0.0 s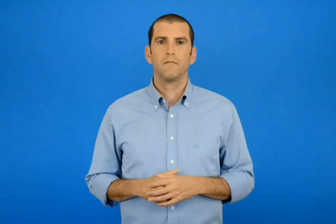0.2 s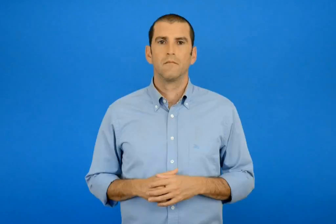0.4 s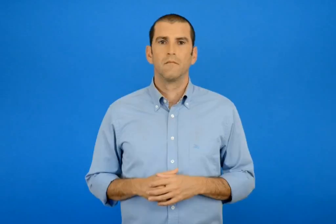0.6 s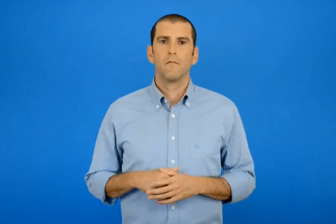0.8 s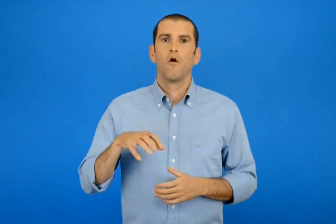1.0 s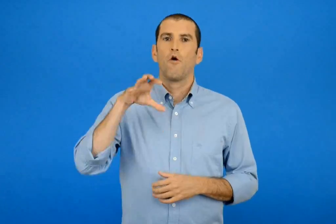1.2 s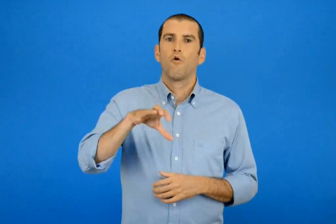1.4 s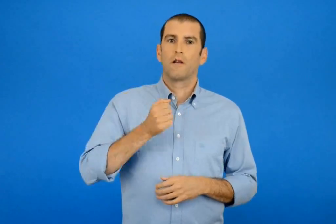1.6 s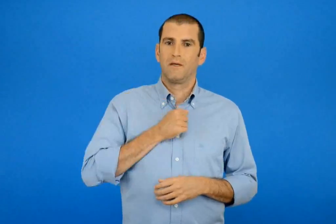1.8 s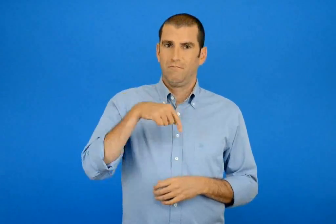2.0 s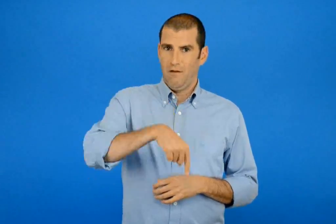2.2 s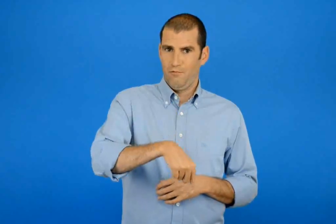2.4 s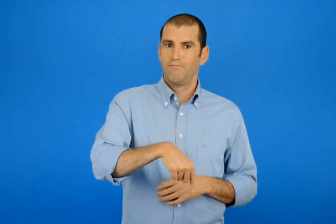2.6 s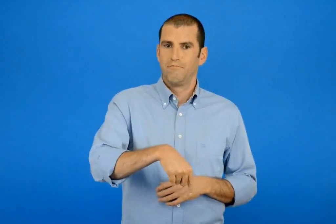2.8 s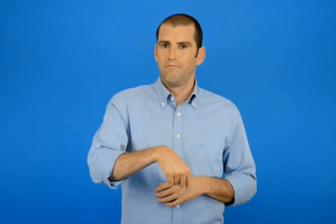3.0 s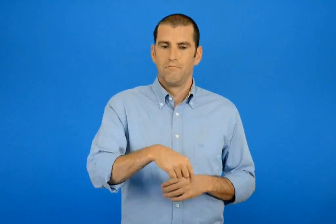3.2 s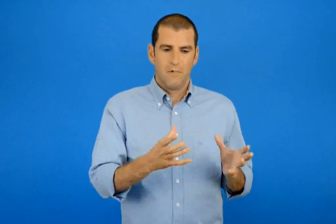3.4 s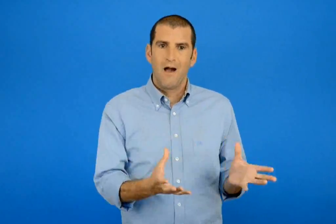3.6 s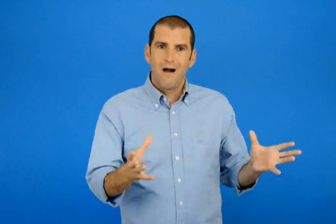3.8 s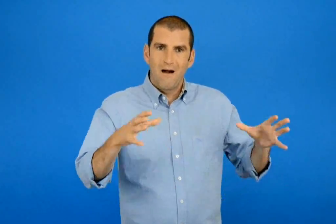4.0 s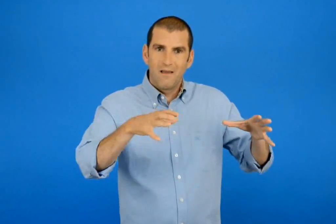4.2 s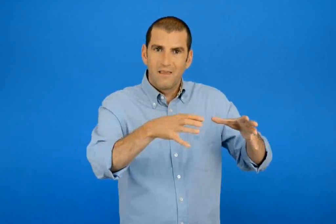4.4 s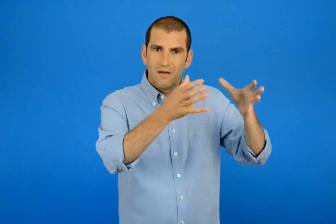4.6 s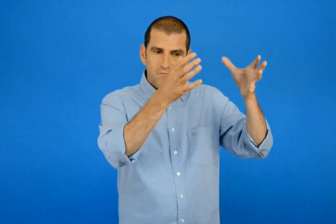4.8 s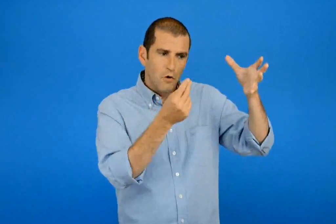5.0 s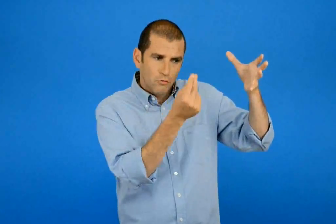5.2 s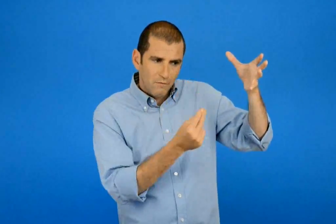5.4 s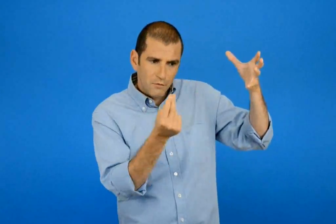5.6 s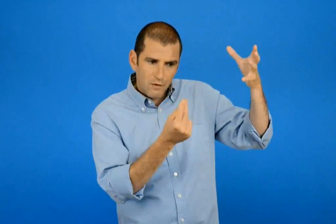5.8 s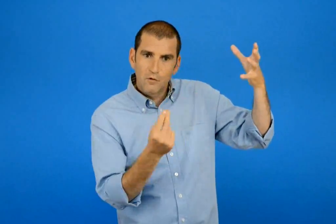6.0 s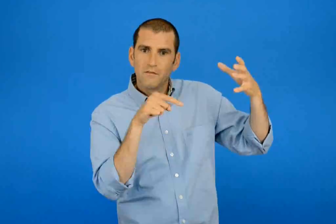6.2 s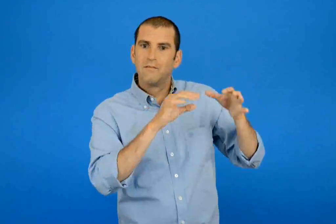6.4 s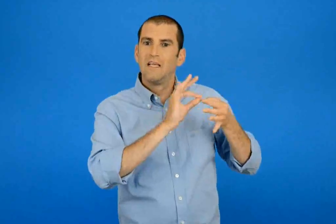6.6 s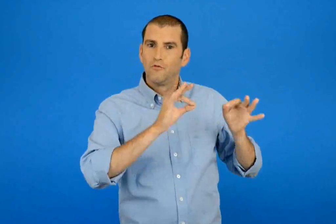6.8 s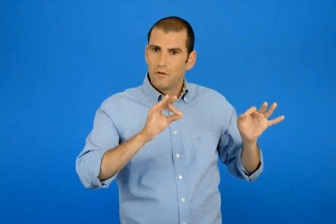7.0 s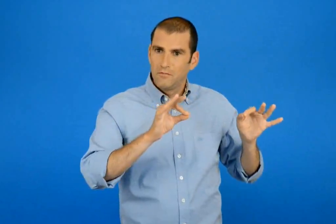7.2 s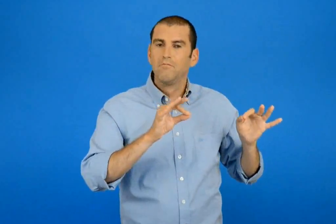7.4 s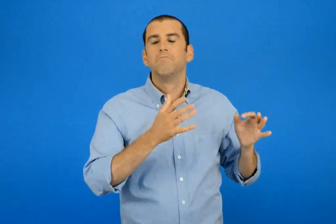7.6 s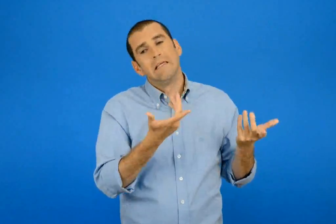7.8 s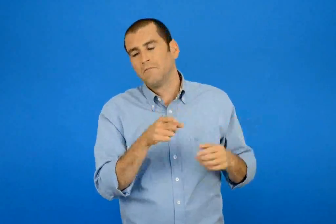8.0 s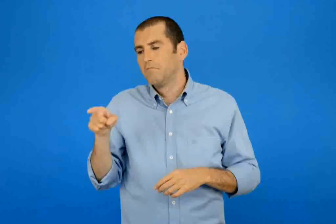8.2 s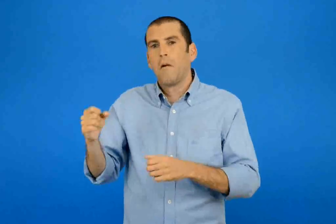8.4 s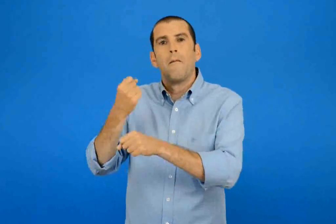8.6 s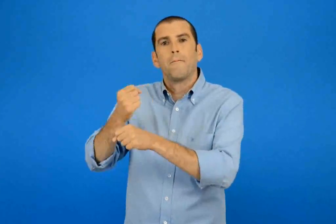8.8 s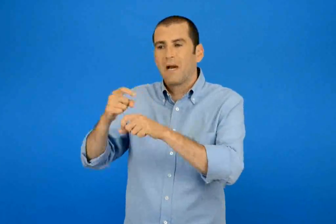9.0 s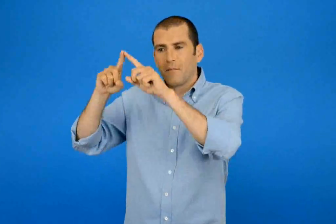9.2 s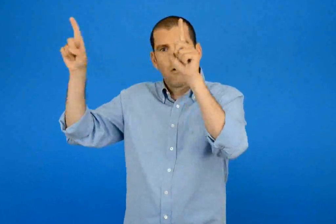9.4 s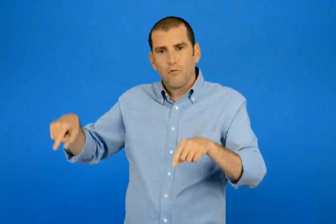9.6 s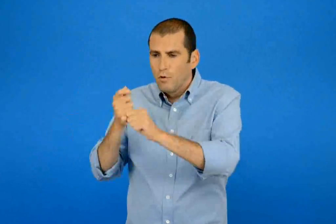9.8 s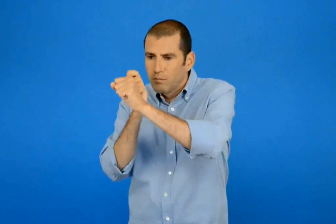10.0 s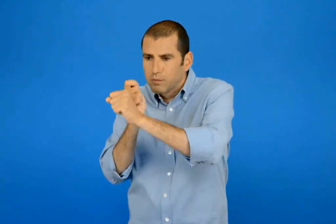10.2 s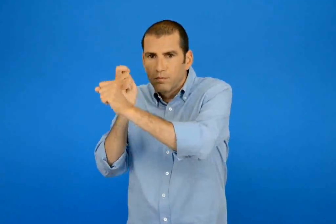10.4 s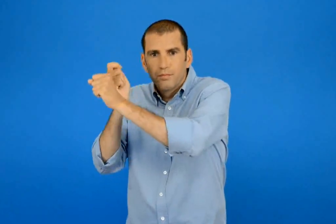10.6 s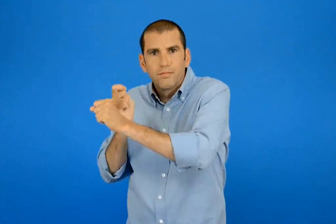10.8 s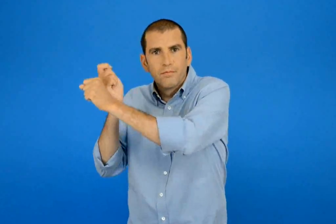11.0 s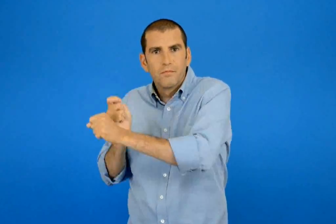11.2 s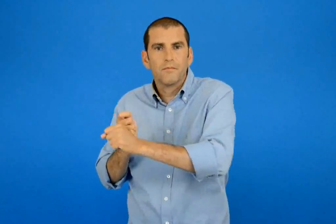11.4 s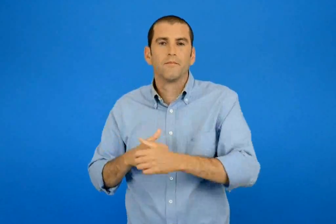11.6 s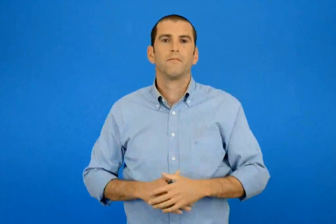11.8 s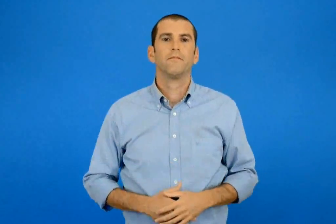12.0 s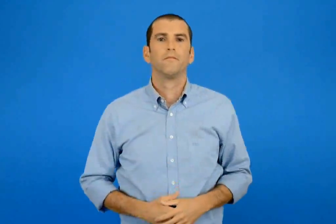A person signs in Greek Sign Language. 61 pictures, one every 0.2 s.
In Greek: στη χώρα μας ζωγράφιζαν ιστορίες πάνω σε αγγεία η τις σκάλιζαν πάνω σε μάρμαρο
